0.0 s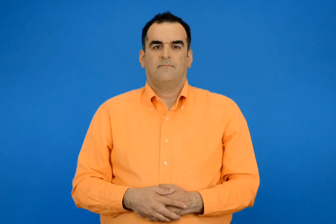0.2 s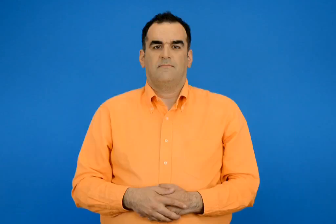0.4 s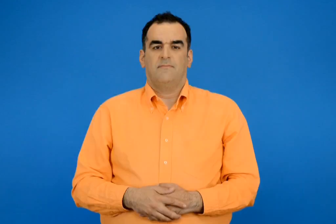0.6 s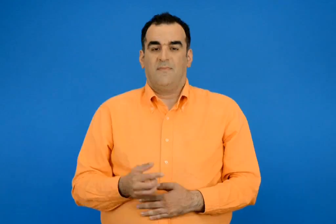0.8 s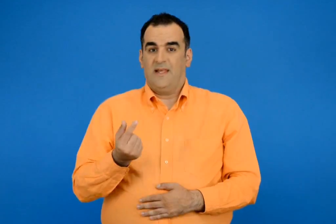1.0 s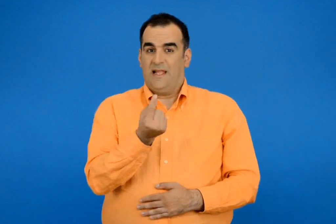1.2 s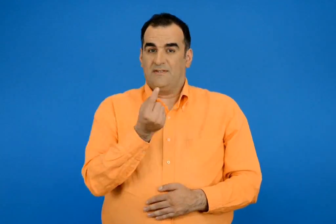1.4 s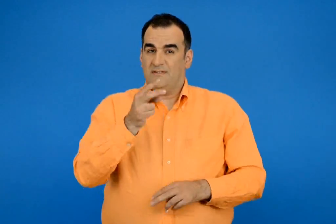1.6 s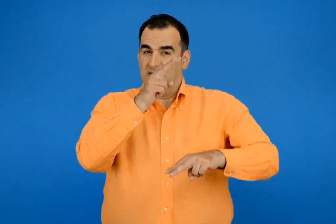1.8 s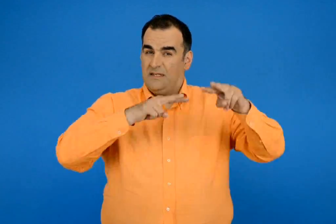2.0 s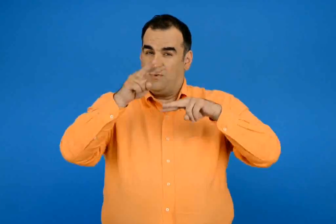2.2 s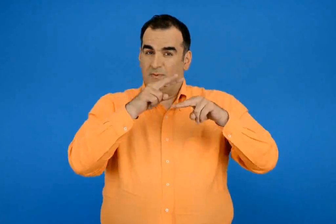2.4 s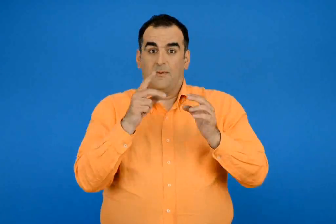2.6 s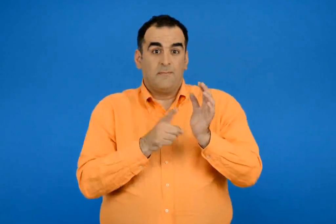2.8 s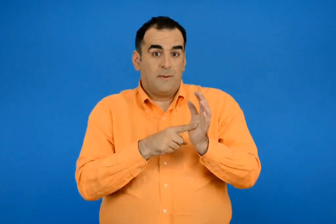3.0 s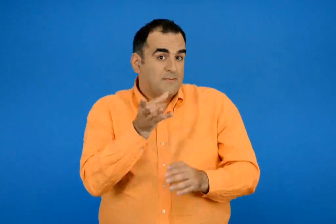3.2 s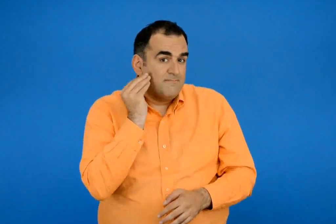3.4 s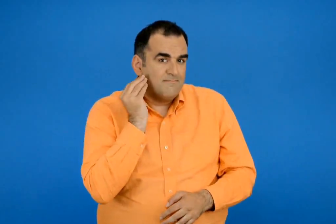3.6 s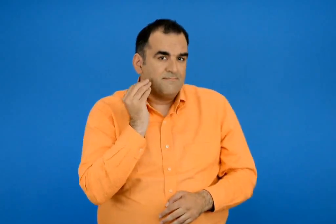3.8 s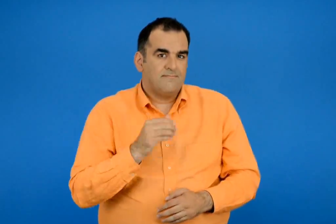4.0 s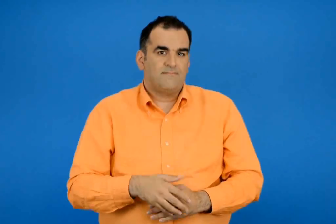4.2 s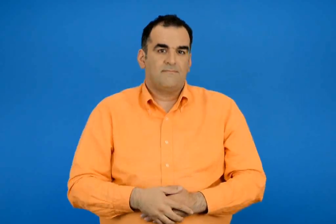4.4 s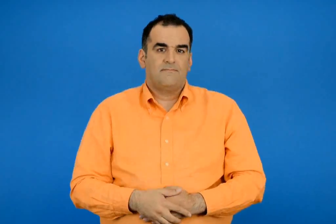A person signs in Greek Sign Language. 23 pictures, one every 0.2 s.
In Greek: πρέπει να ακούσουμε το δελτίο καιρού
